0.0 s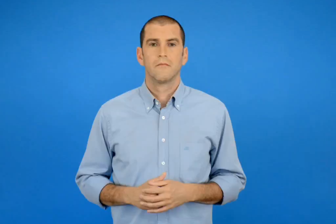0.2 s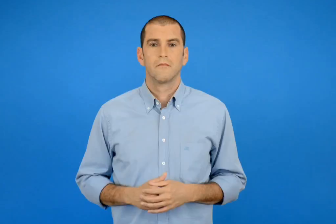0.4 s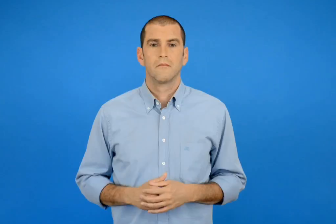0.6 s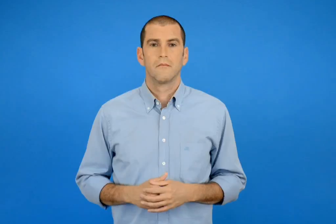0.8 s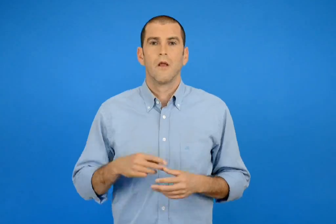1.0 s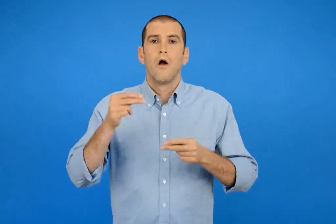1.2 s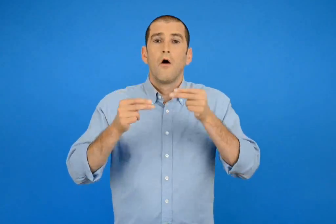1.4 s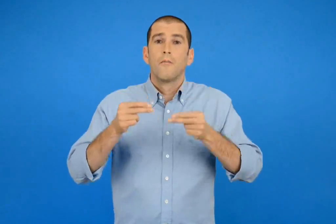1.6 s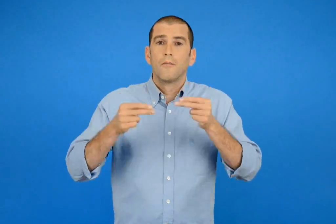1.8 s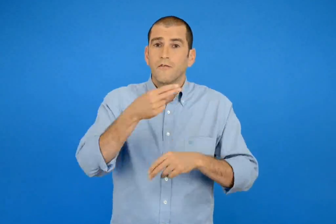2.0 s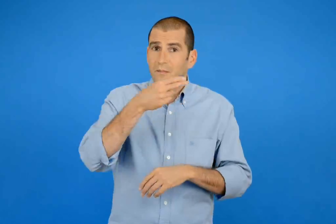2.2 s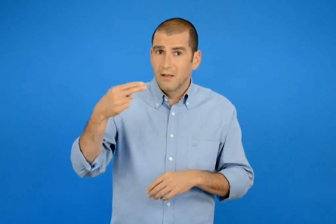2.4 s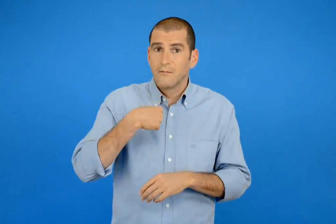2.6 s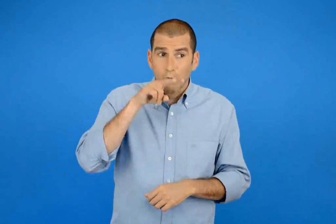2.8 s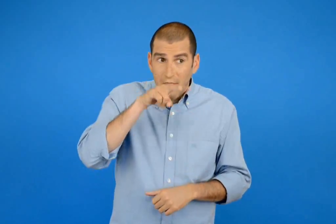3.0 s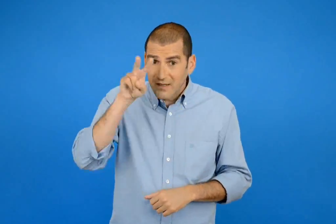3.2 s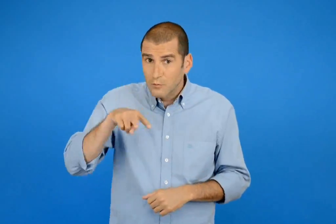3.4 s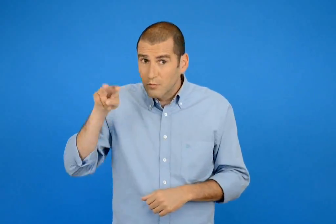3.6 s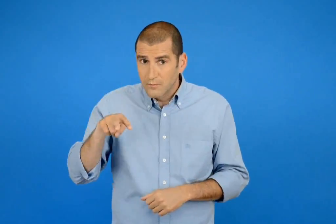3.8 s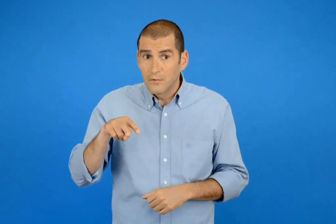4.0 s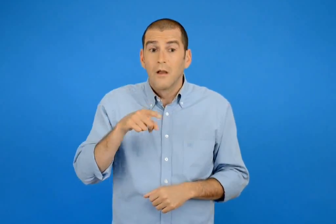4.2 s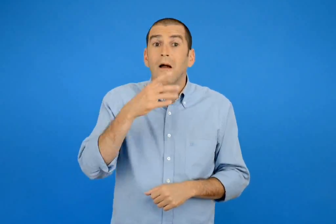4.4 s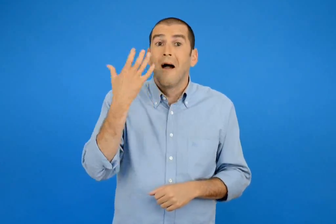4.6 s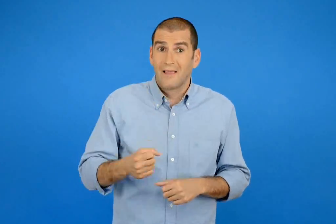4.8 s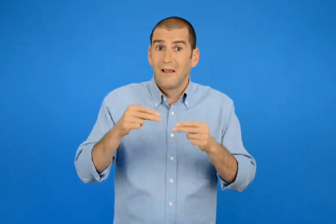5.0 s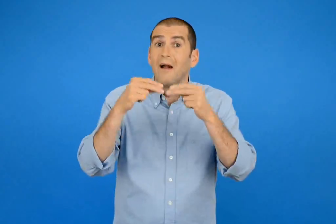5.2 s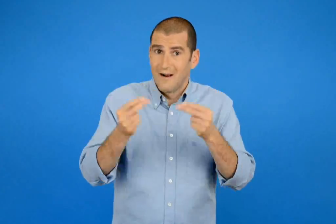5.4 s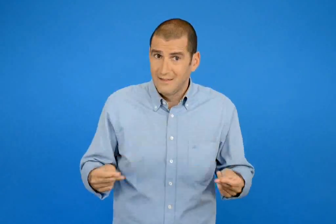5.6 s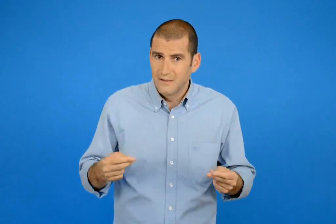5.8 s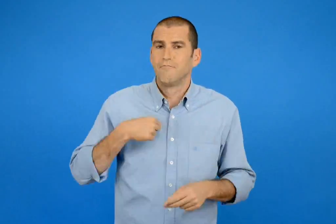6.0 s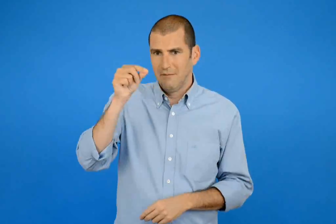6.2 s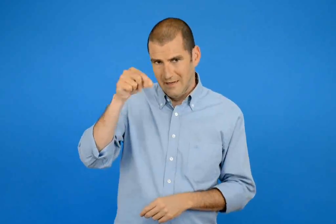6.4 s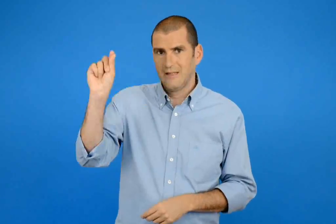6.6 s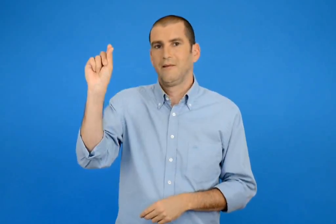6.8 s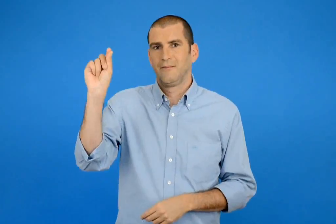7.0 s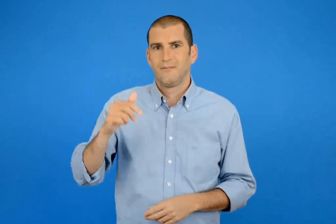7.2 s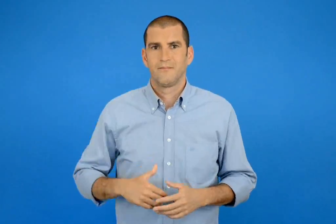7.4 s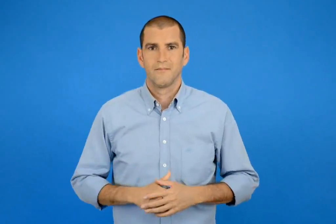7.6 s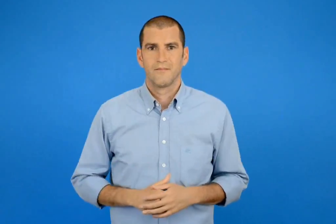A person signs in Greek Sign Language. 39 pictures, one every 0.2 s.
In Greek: διαβάζω τα προβλήματα βάζω √ σε όσα λύνονται
